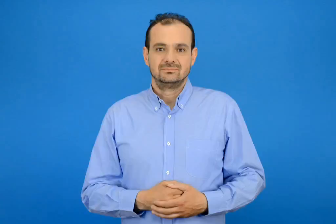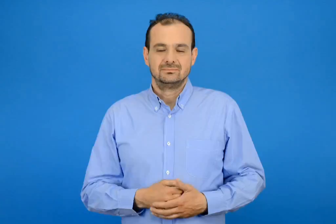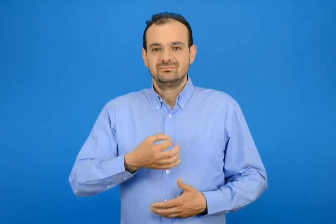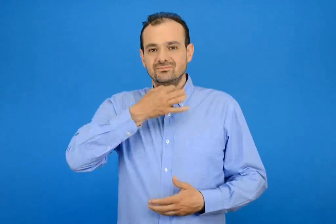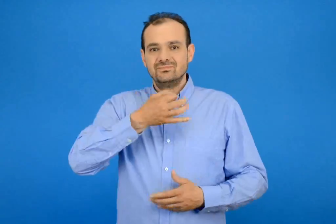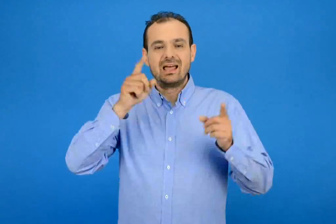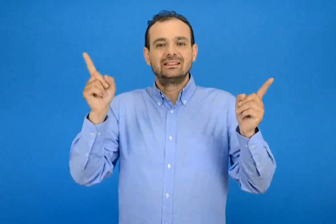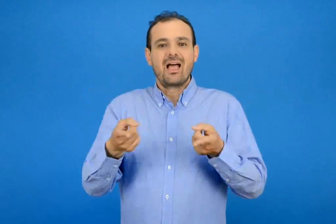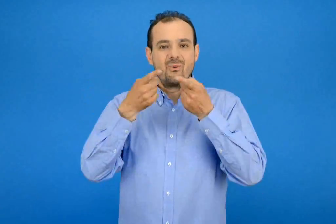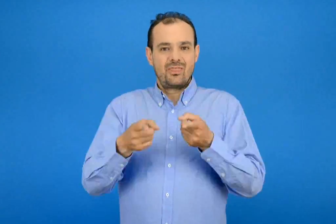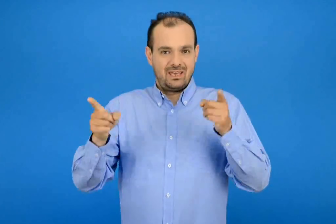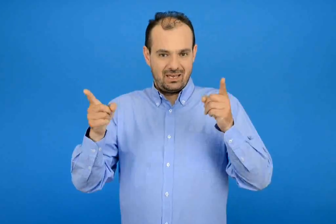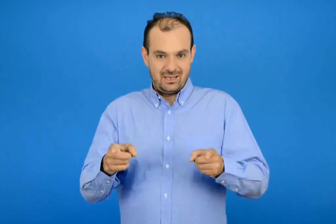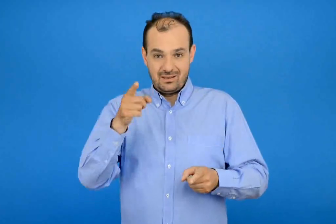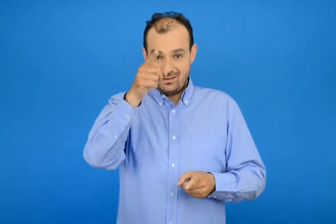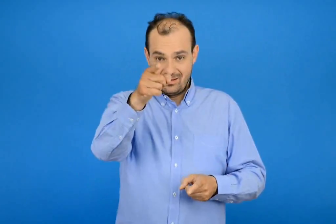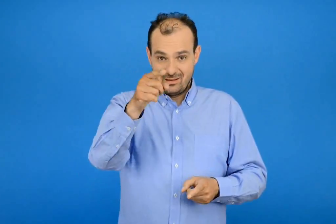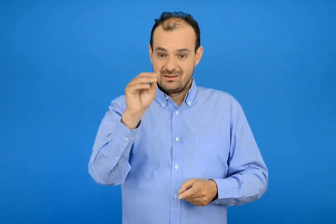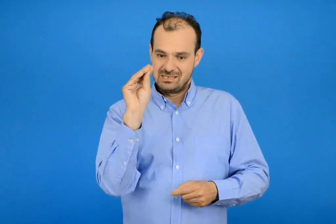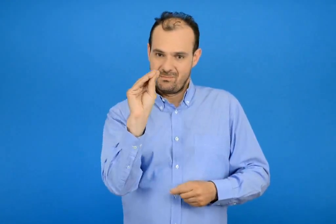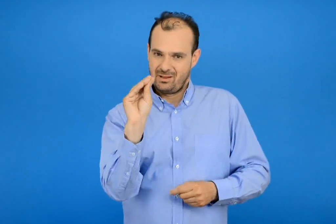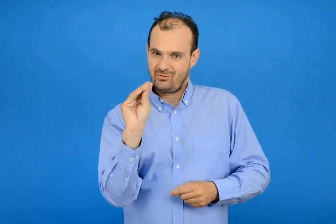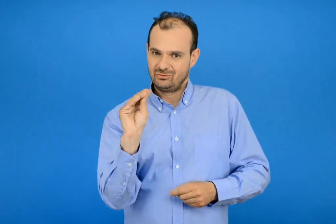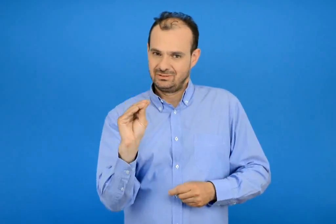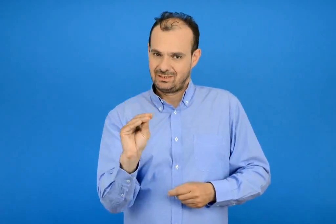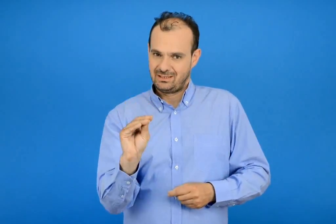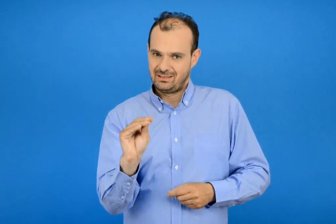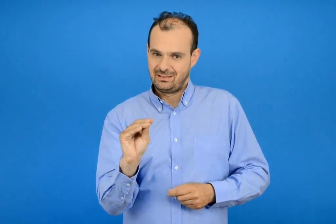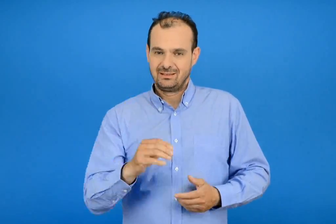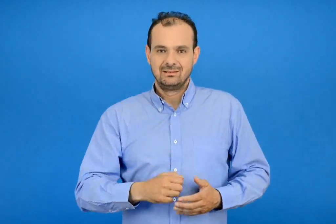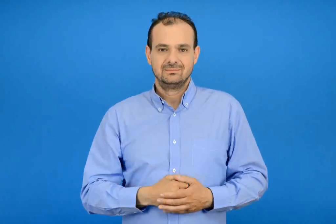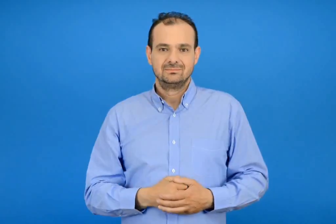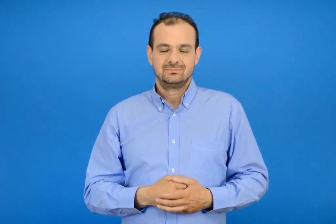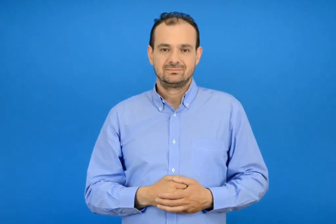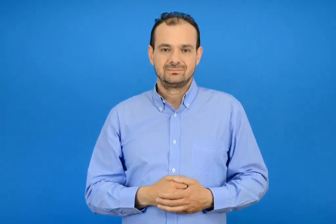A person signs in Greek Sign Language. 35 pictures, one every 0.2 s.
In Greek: συμπλήρωσε το τραγούδι
